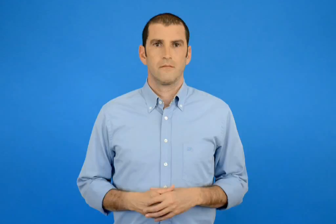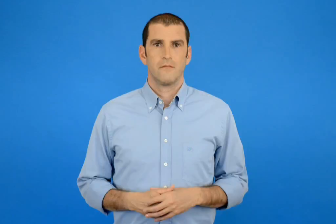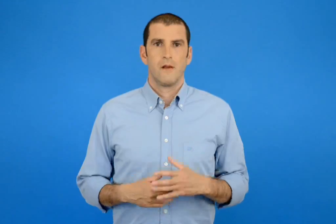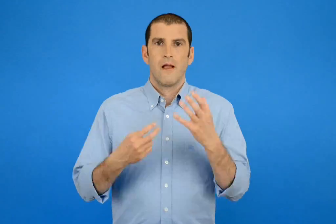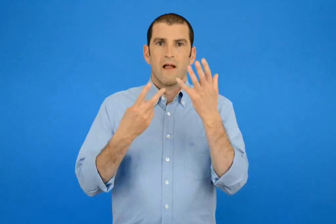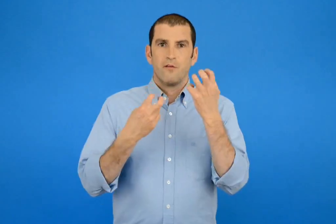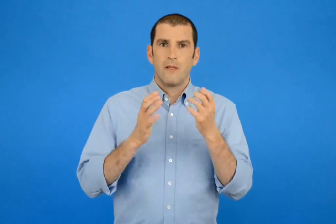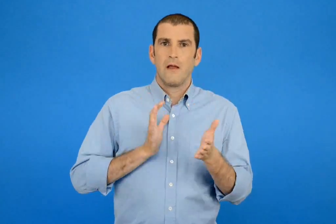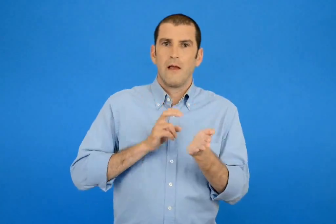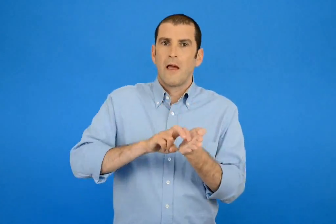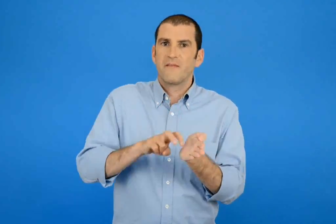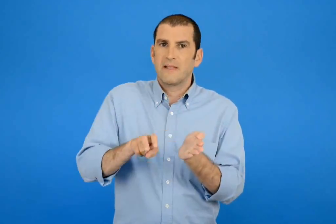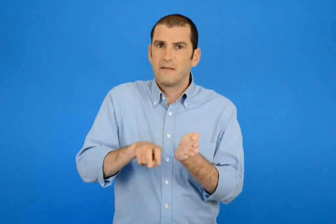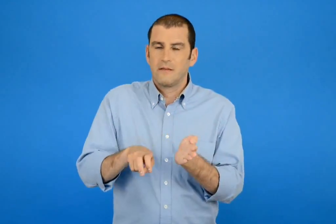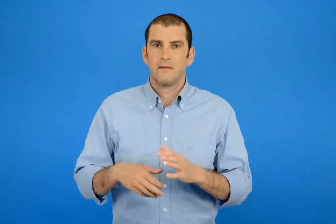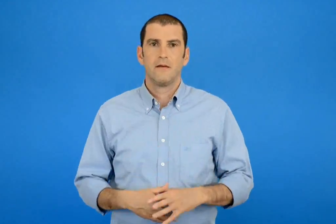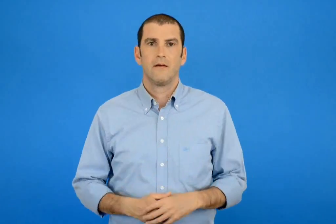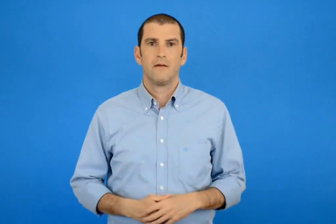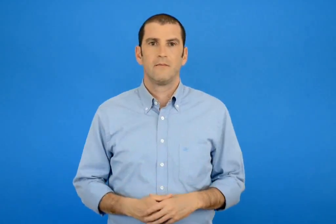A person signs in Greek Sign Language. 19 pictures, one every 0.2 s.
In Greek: 70 επιβάτες
